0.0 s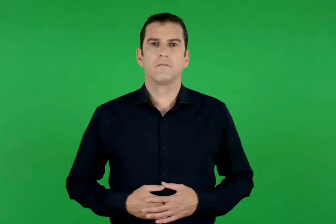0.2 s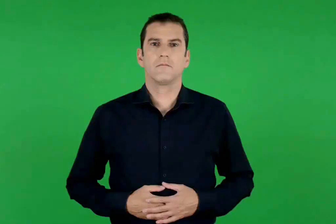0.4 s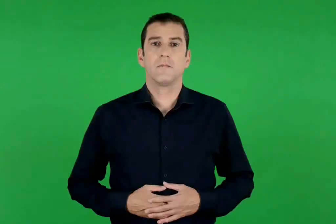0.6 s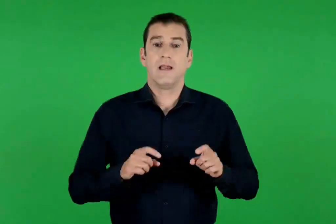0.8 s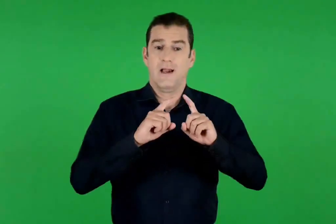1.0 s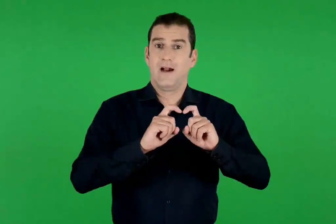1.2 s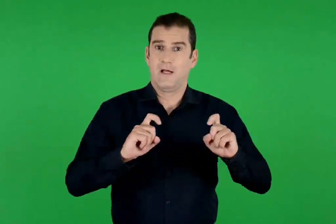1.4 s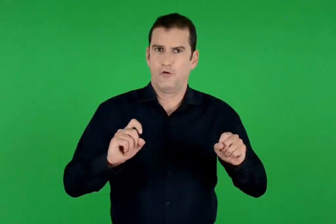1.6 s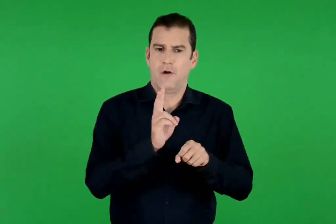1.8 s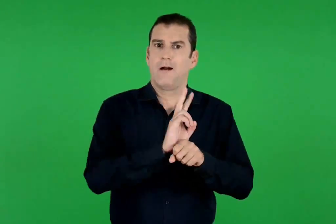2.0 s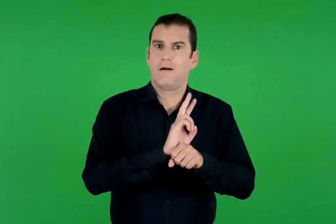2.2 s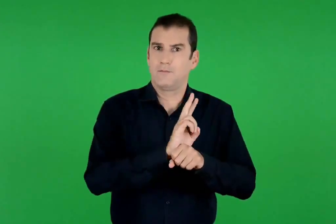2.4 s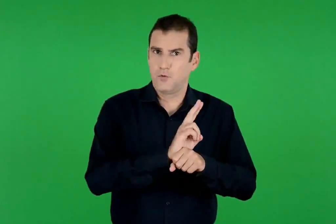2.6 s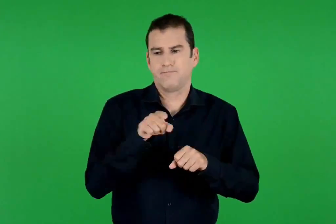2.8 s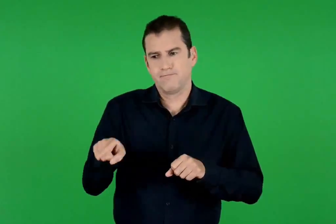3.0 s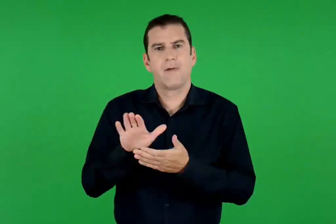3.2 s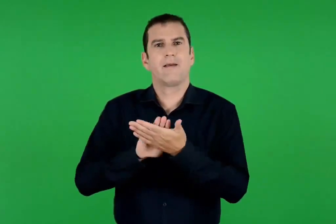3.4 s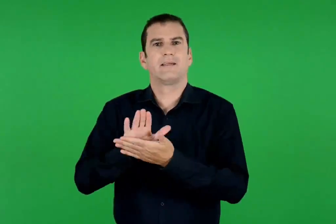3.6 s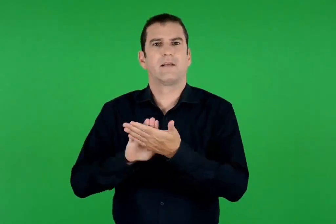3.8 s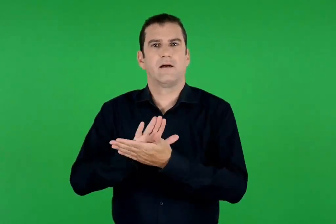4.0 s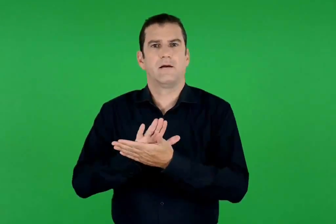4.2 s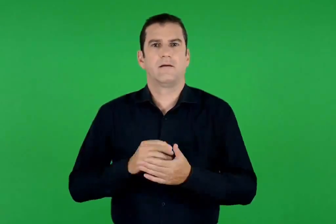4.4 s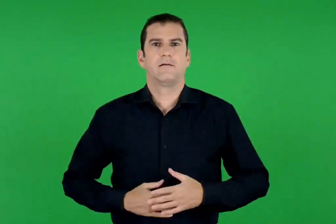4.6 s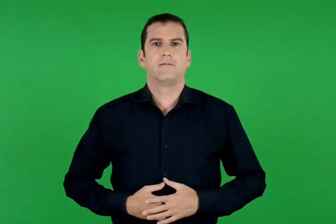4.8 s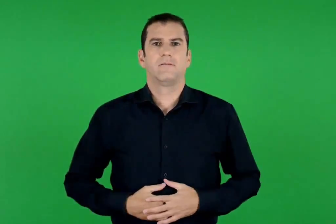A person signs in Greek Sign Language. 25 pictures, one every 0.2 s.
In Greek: έντυπο υλικό στα θρησκευτικά
